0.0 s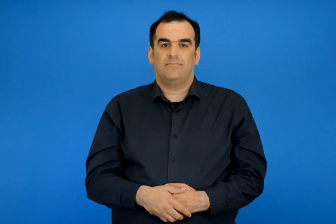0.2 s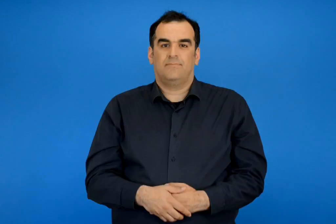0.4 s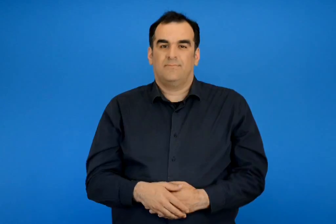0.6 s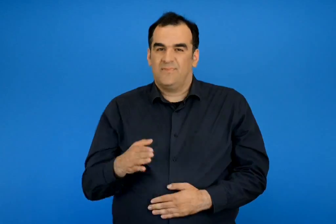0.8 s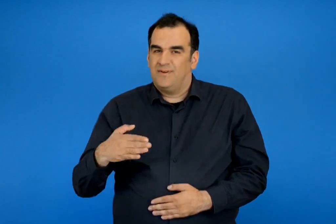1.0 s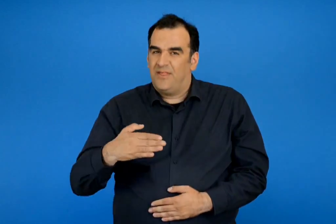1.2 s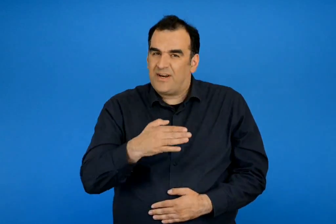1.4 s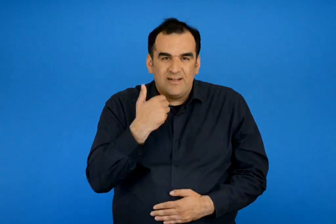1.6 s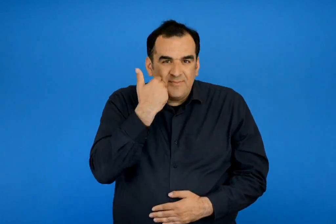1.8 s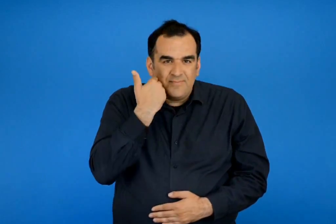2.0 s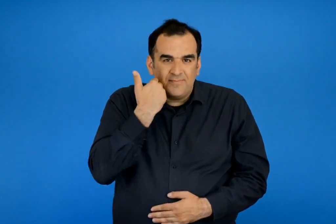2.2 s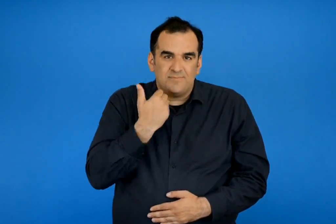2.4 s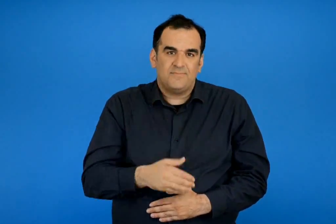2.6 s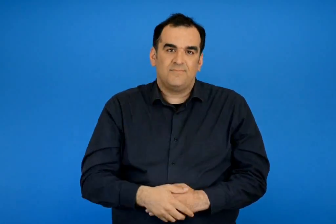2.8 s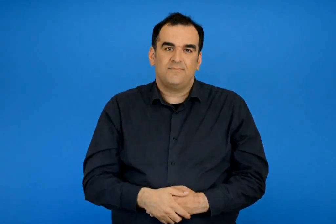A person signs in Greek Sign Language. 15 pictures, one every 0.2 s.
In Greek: λυθρίνι
